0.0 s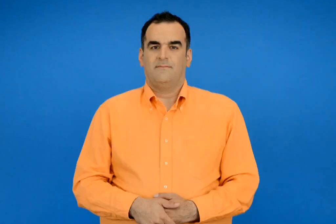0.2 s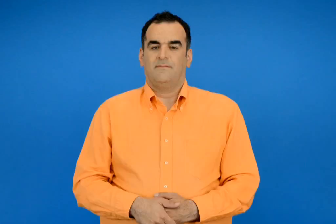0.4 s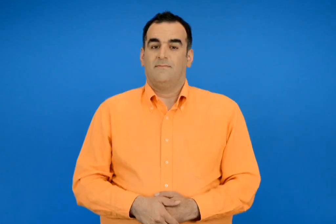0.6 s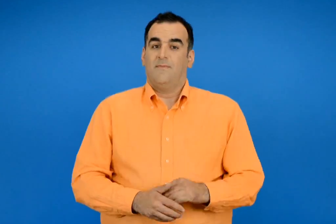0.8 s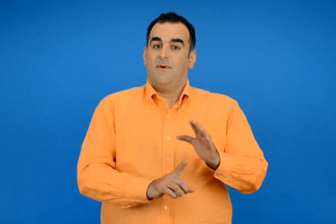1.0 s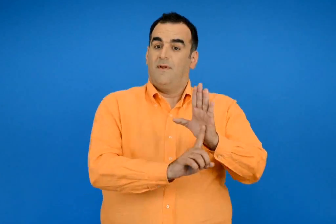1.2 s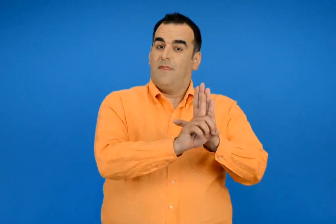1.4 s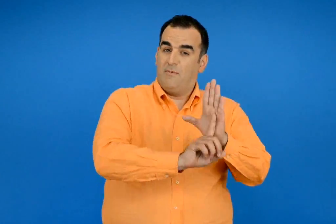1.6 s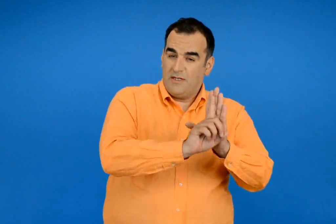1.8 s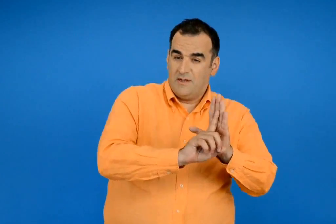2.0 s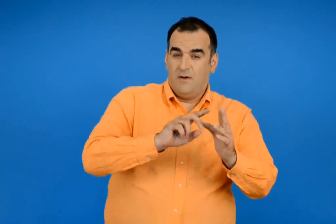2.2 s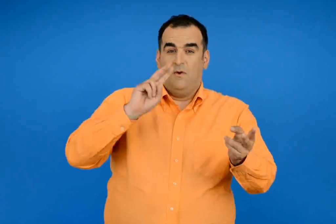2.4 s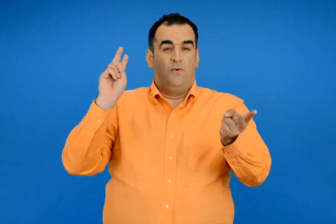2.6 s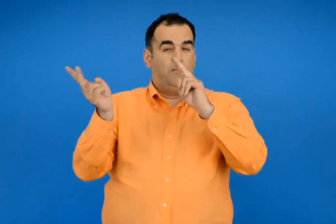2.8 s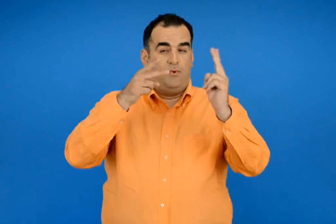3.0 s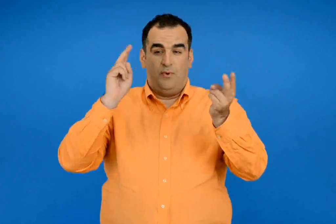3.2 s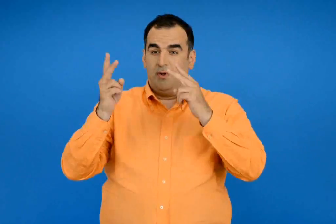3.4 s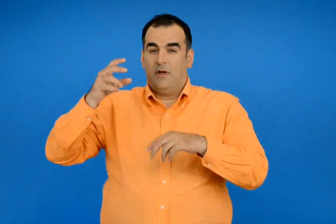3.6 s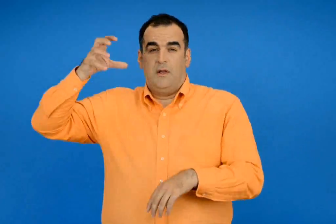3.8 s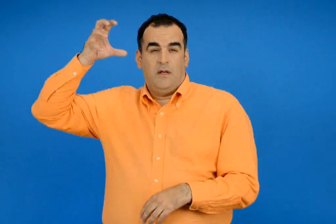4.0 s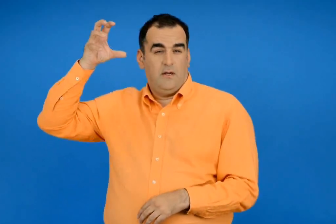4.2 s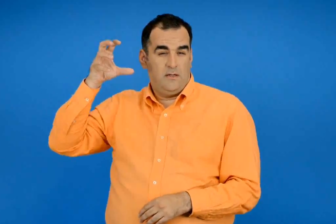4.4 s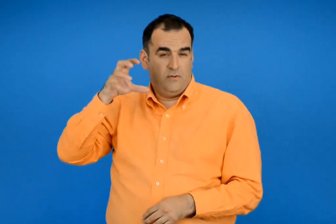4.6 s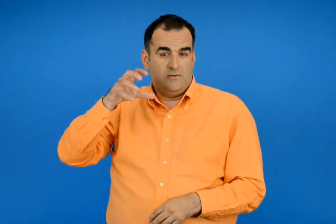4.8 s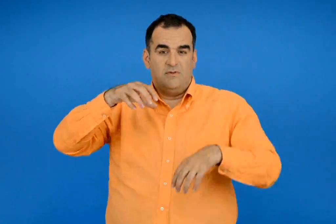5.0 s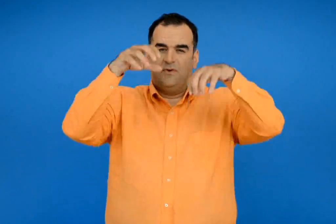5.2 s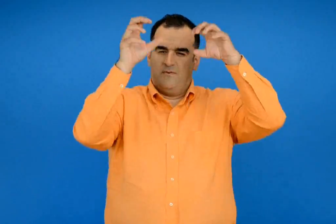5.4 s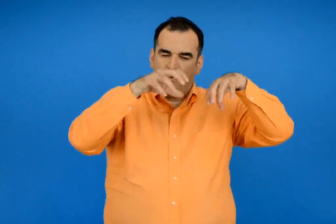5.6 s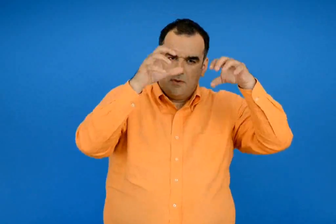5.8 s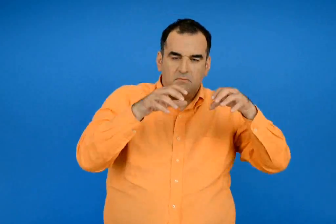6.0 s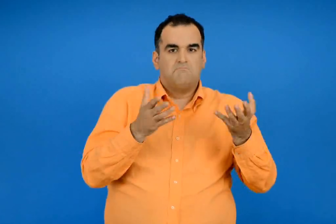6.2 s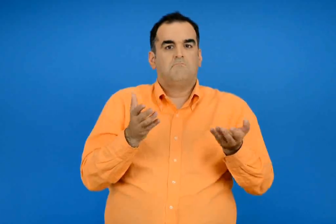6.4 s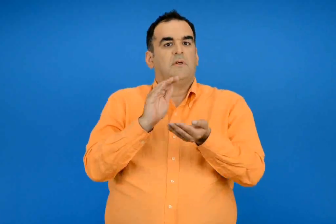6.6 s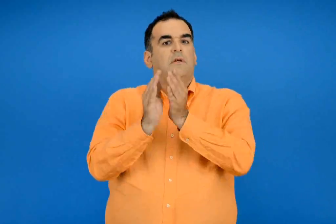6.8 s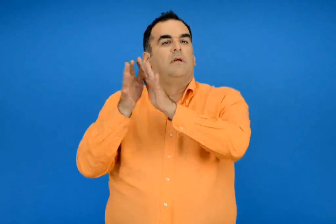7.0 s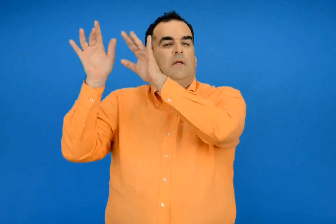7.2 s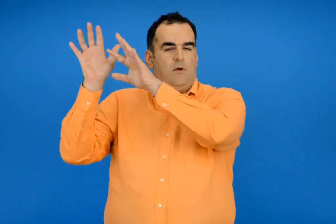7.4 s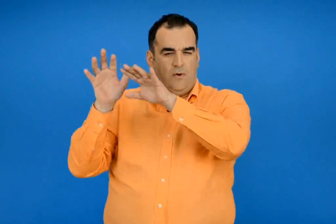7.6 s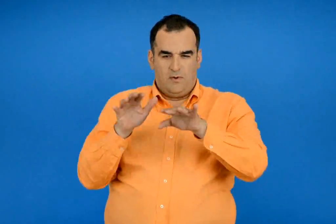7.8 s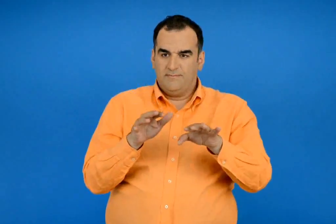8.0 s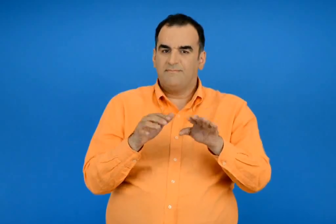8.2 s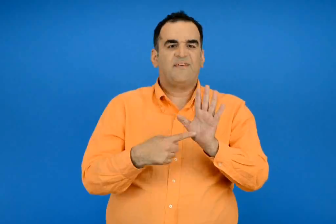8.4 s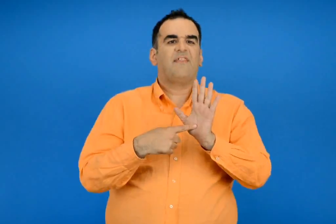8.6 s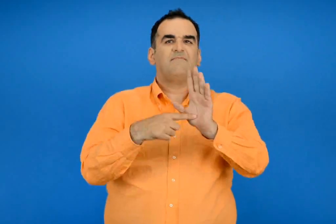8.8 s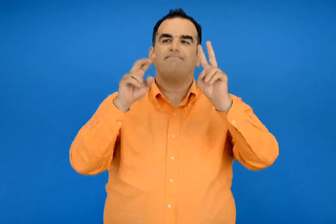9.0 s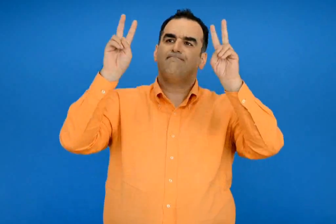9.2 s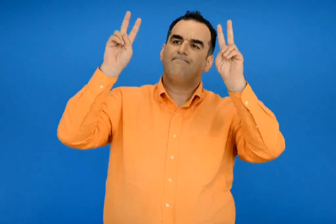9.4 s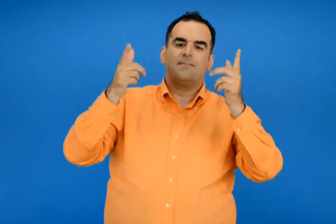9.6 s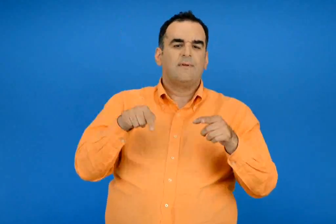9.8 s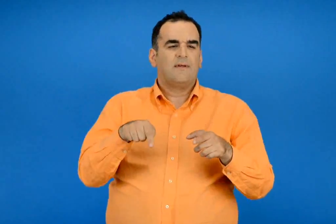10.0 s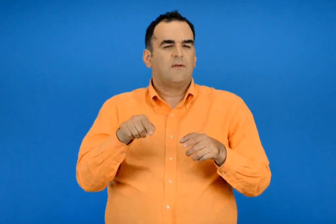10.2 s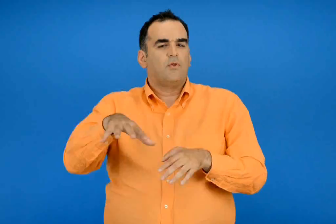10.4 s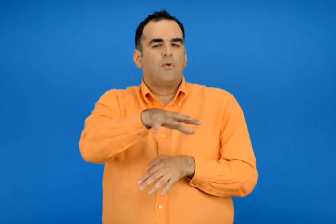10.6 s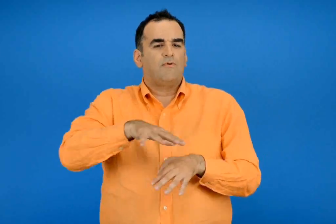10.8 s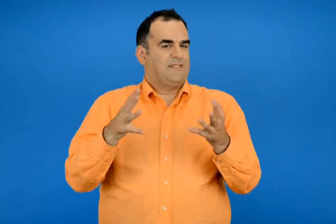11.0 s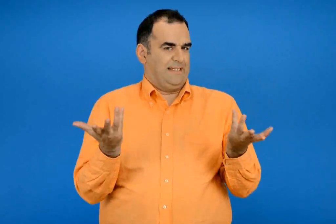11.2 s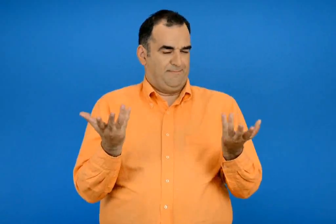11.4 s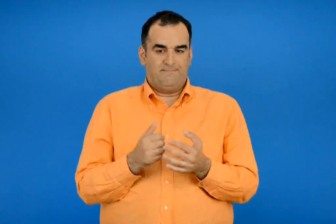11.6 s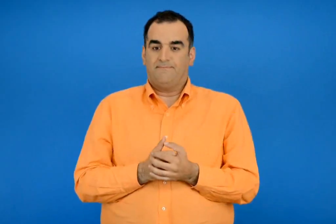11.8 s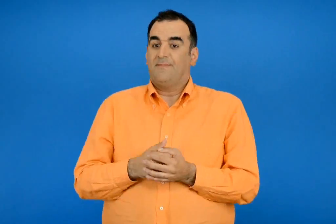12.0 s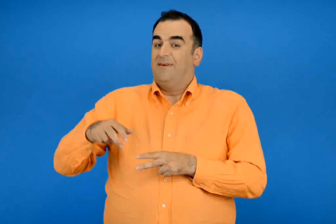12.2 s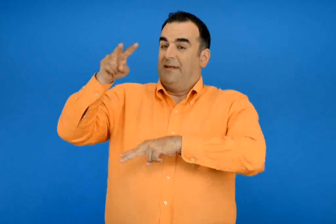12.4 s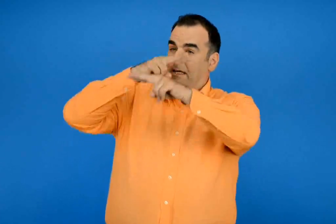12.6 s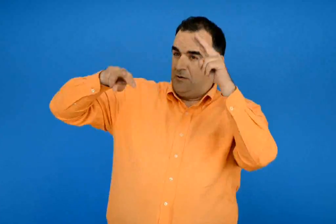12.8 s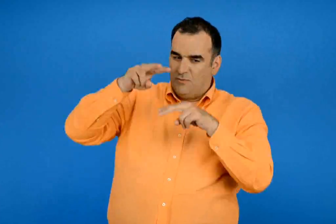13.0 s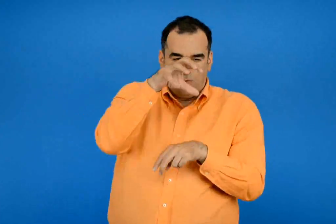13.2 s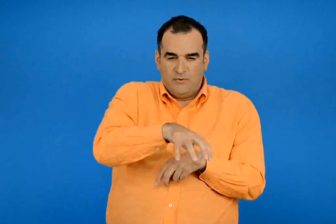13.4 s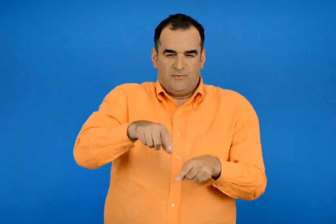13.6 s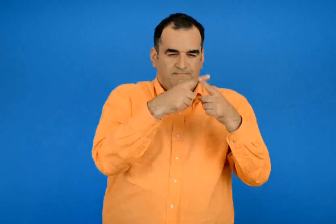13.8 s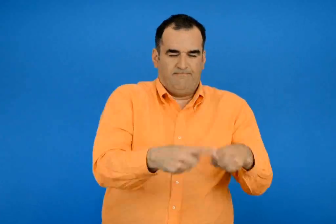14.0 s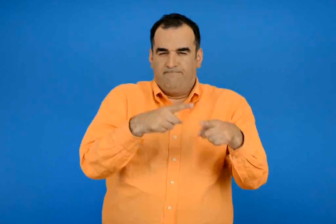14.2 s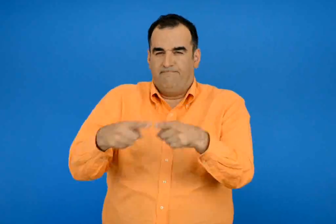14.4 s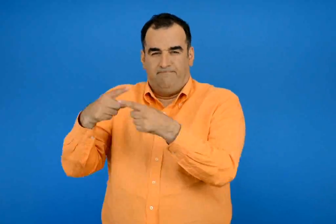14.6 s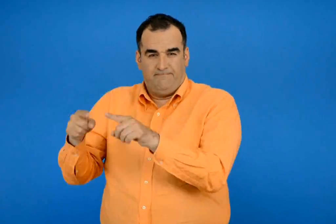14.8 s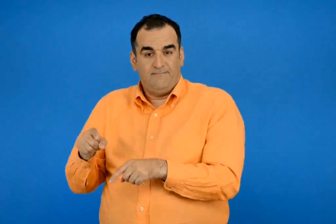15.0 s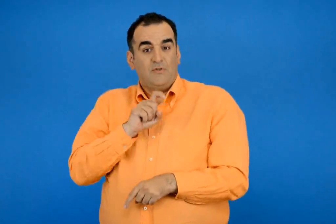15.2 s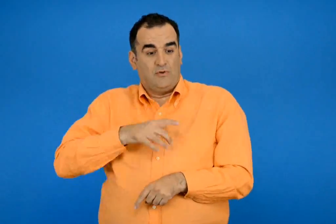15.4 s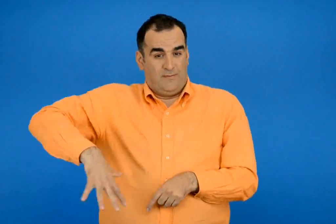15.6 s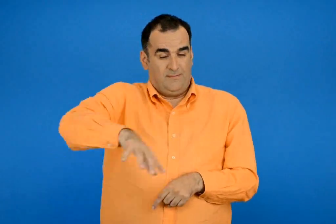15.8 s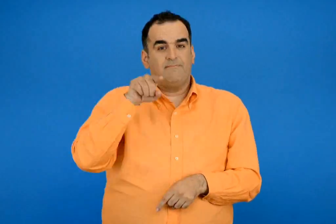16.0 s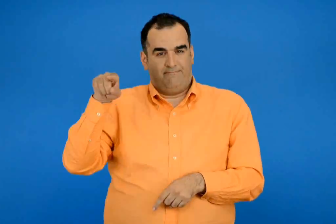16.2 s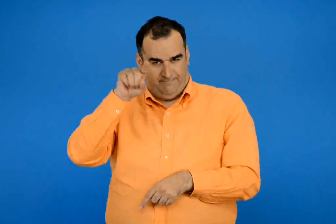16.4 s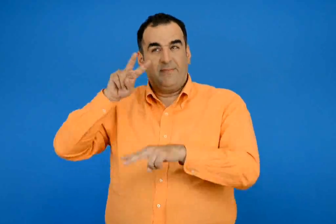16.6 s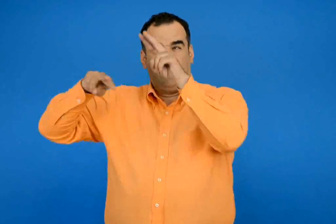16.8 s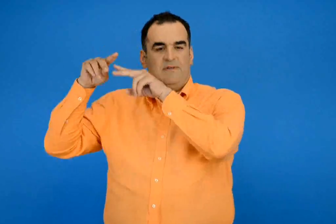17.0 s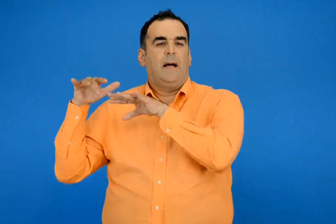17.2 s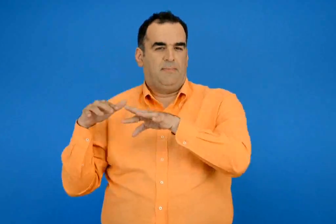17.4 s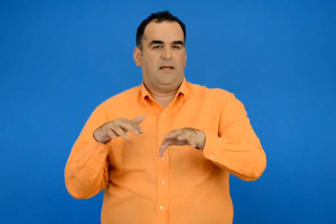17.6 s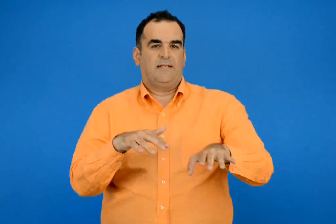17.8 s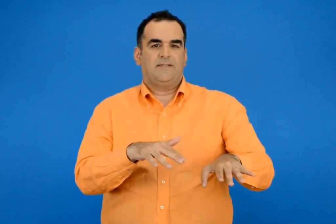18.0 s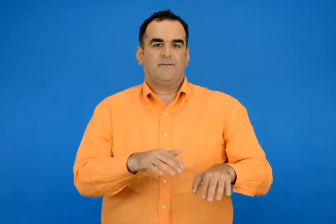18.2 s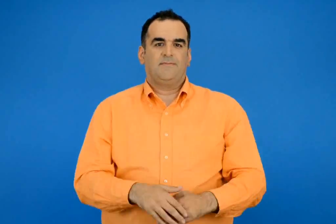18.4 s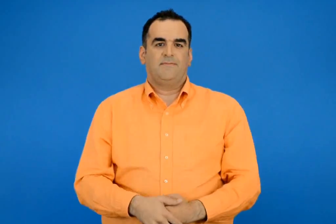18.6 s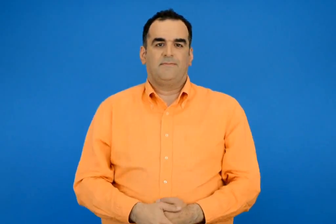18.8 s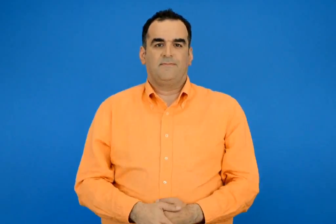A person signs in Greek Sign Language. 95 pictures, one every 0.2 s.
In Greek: η θερμοκρασία ο άνεμος ο ήλιος η βροχή η το χιόνι προσδιορίζουν τον καιρό ενός τόπου ο καιρός είναι διαφορετικός από τόπο σε τόπο και επηρεάζει τη ζωή μας
